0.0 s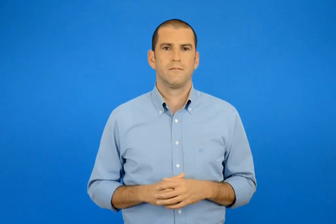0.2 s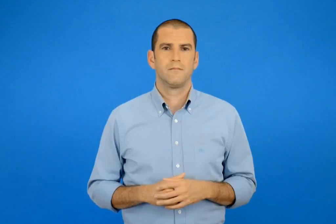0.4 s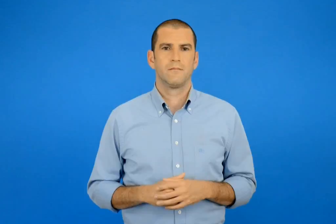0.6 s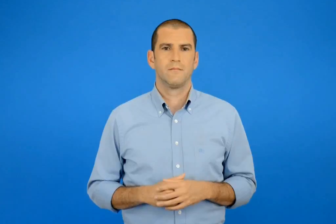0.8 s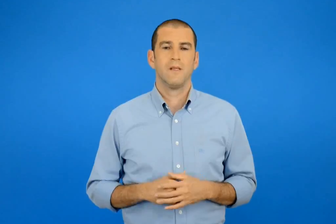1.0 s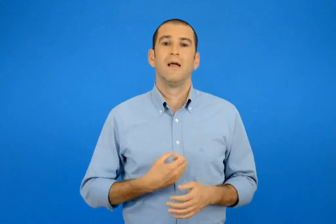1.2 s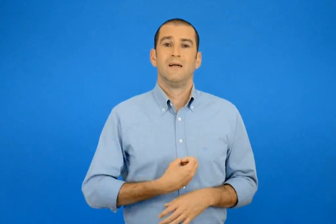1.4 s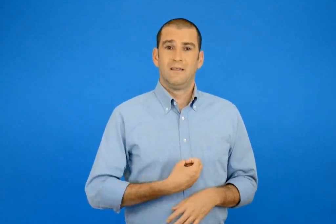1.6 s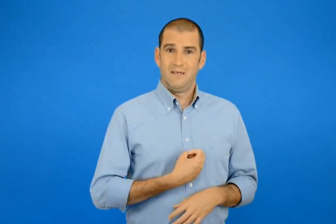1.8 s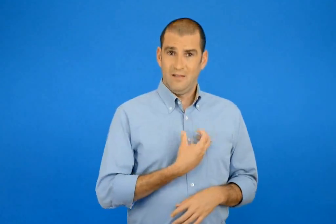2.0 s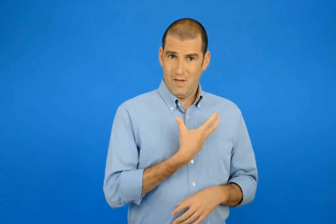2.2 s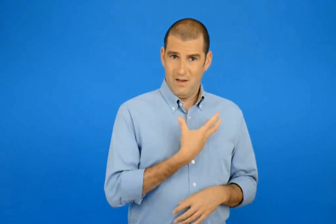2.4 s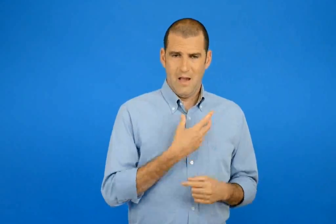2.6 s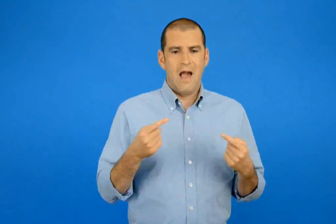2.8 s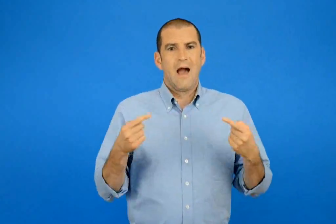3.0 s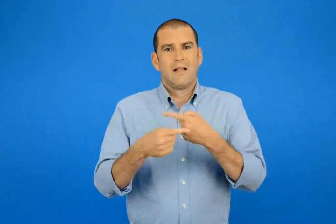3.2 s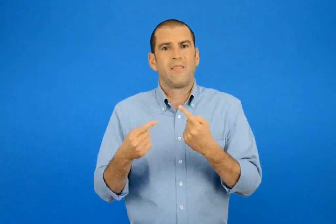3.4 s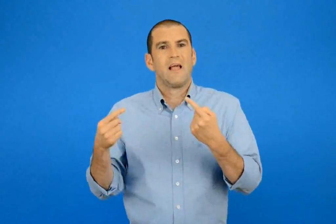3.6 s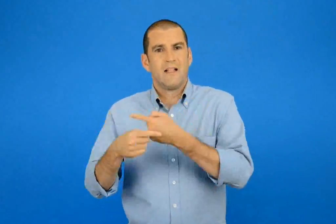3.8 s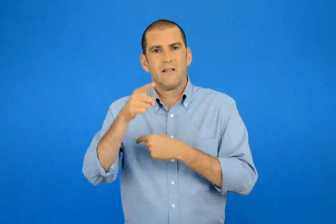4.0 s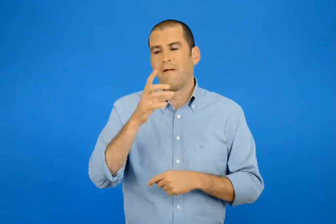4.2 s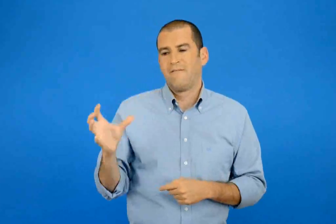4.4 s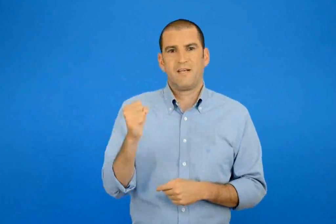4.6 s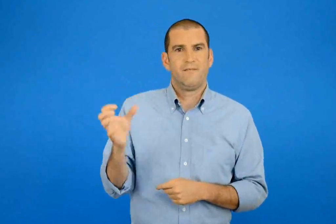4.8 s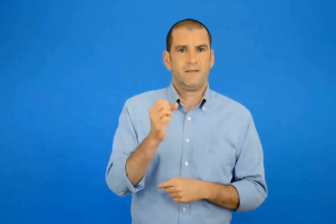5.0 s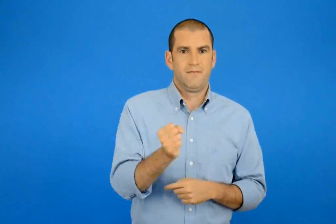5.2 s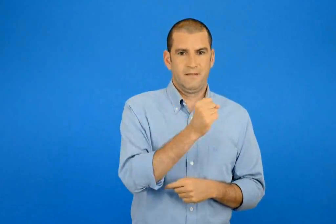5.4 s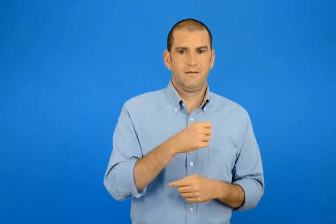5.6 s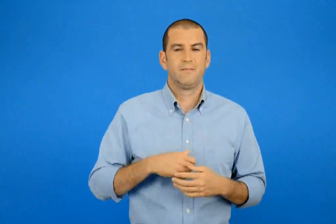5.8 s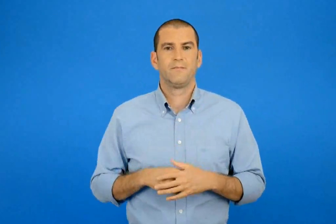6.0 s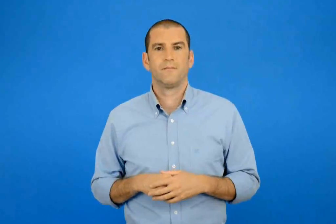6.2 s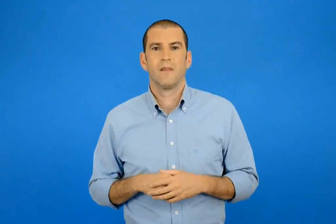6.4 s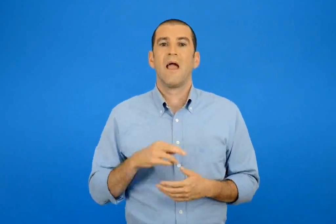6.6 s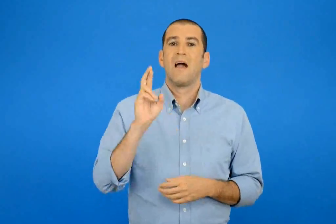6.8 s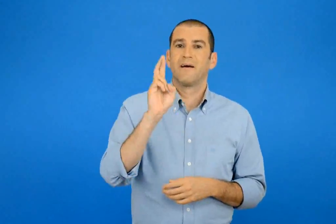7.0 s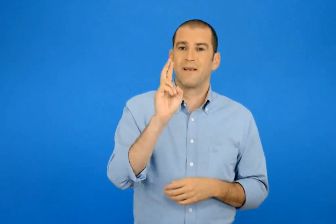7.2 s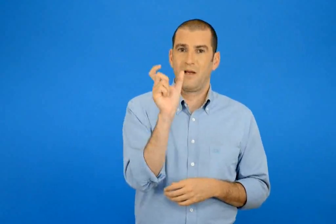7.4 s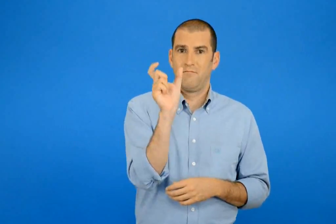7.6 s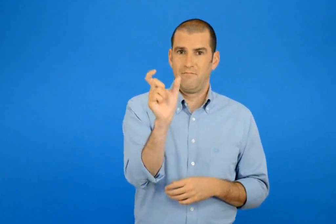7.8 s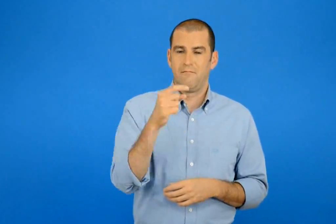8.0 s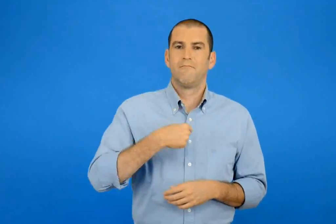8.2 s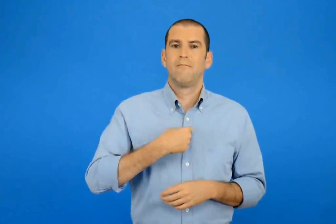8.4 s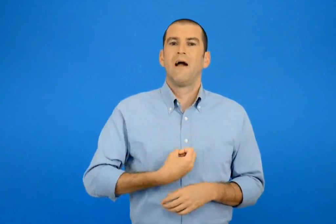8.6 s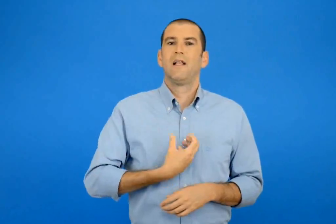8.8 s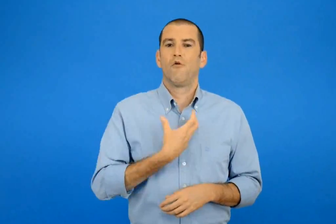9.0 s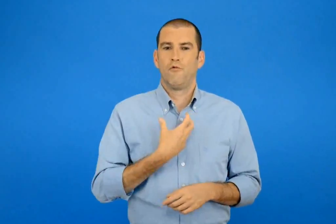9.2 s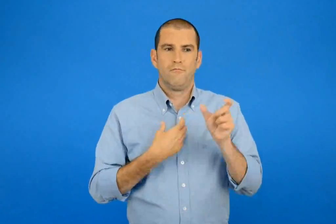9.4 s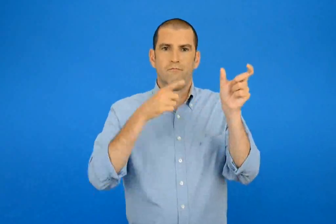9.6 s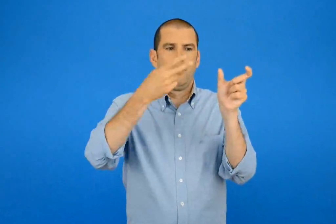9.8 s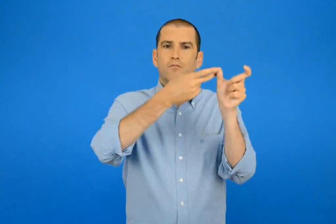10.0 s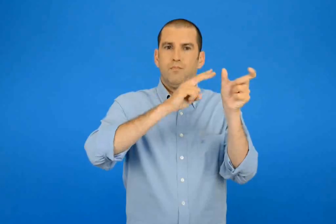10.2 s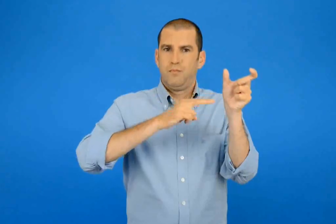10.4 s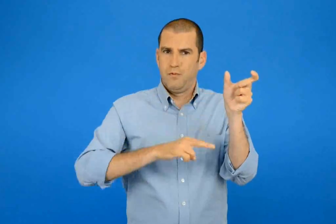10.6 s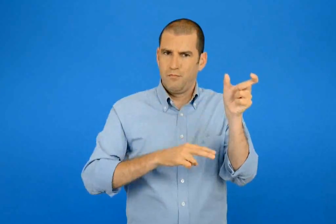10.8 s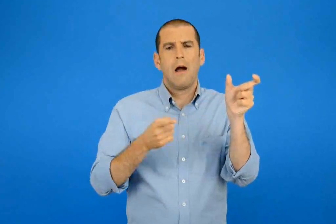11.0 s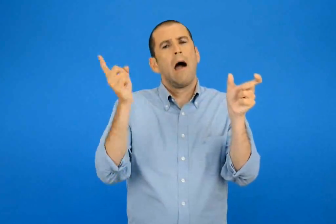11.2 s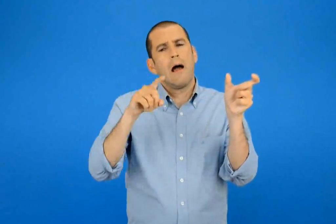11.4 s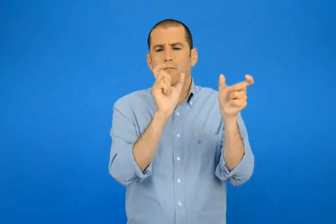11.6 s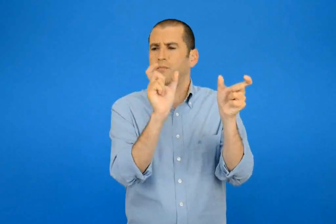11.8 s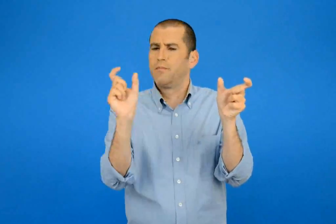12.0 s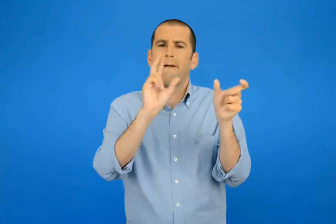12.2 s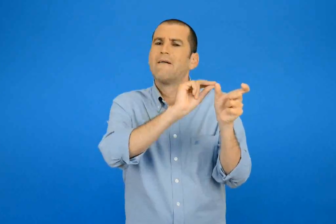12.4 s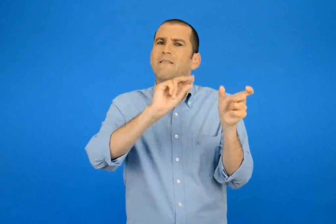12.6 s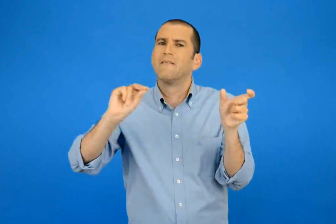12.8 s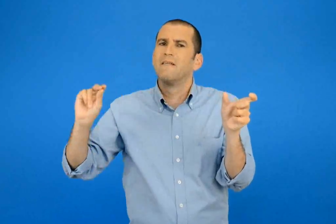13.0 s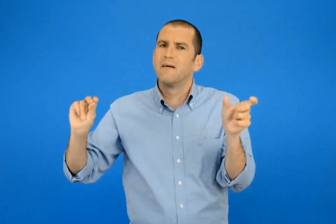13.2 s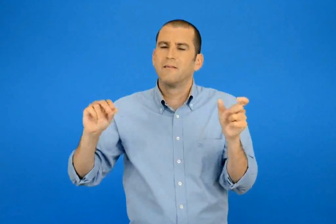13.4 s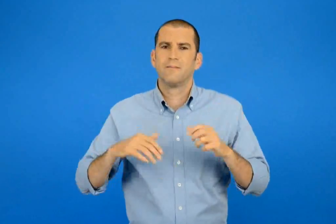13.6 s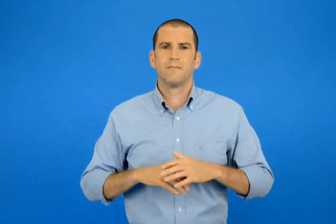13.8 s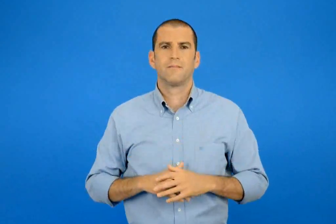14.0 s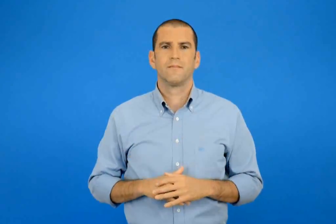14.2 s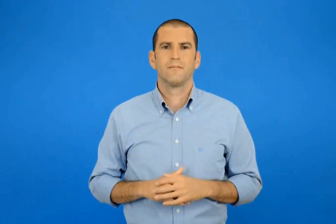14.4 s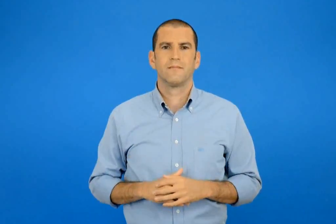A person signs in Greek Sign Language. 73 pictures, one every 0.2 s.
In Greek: να βρίσκεις τα αντίθετα συναισθήματα να κλίνεις το ρήμα νιώθω και αλλά ρήματα όπως αυτό
